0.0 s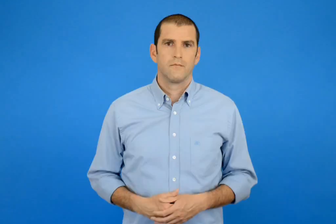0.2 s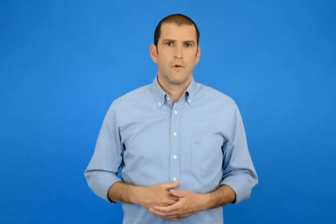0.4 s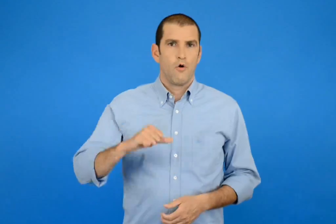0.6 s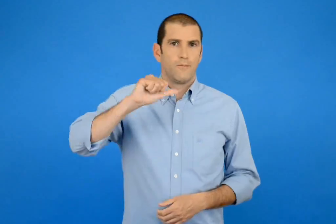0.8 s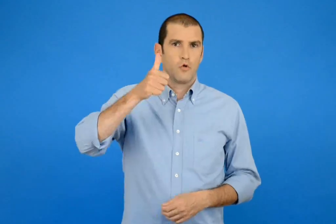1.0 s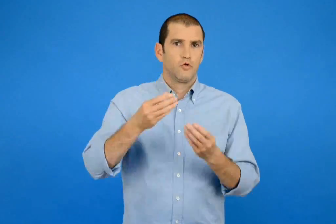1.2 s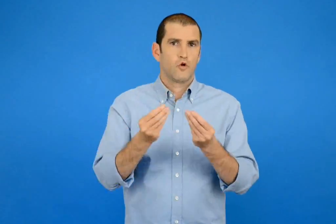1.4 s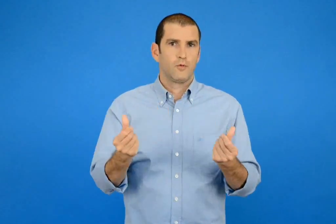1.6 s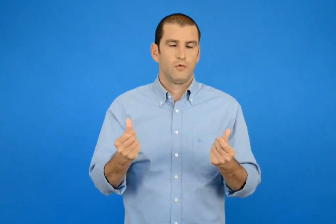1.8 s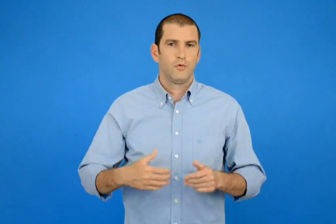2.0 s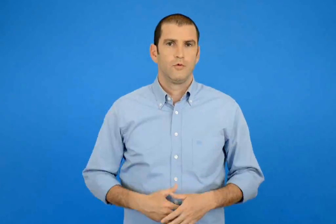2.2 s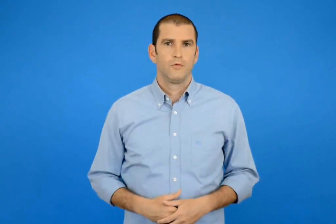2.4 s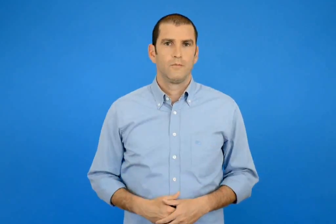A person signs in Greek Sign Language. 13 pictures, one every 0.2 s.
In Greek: 1ος τρόπος
